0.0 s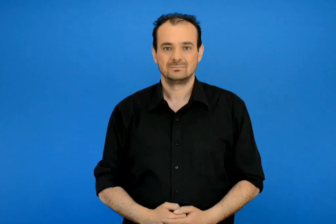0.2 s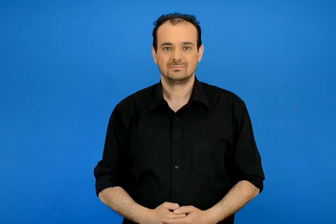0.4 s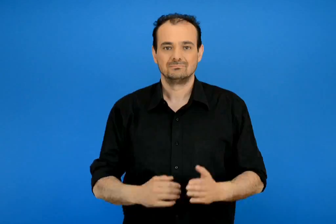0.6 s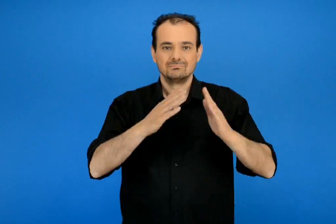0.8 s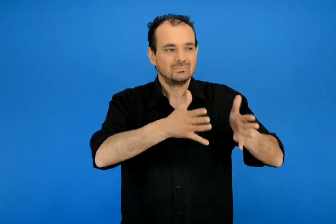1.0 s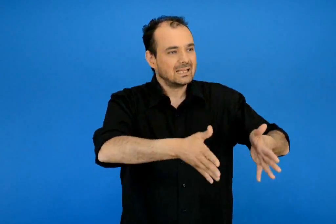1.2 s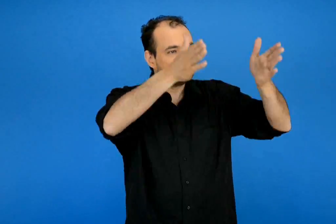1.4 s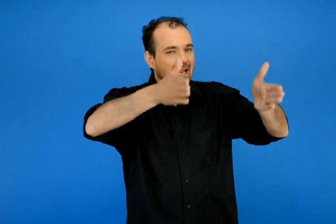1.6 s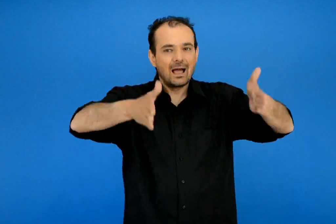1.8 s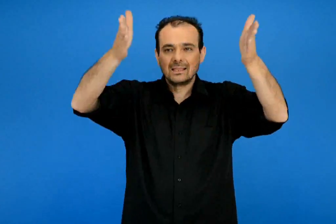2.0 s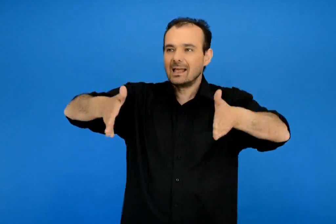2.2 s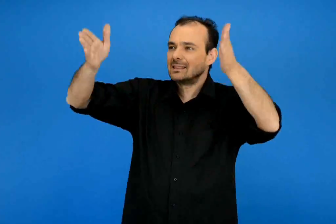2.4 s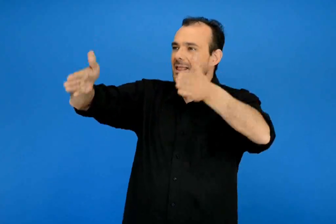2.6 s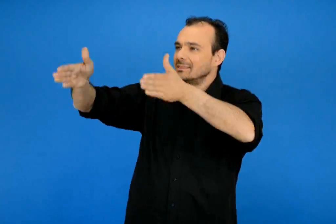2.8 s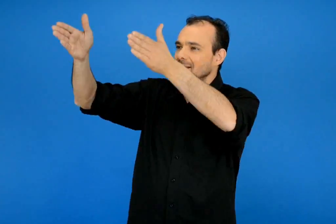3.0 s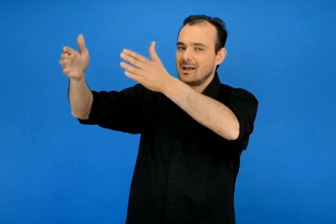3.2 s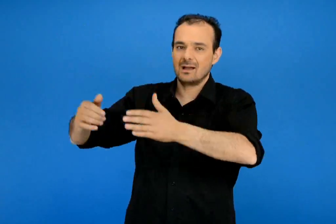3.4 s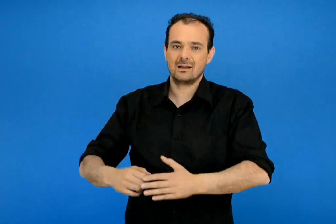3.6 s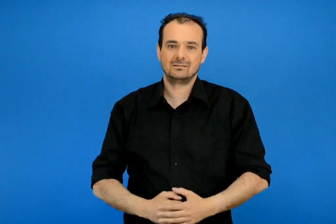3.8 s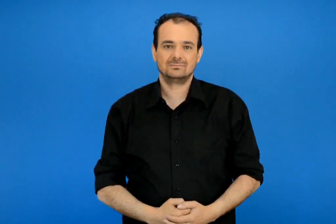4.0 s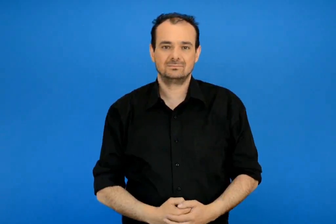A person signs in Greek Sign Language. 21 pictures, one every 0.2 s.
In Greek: τα κτίρια
